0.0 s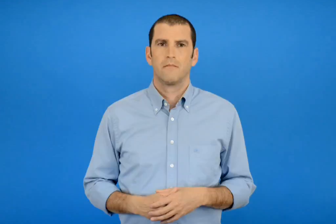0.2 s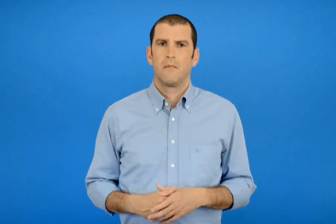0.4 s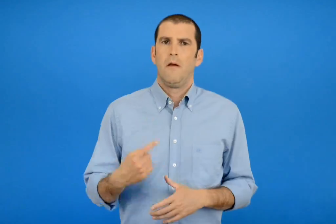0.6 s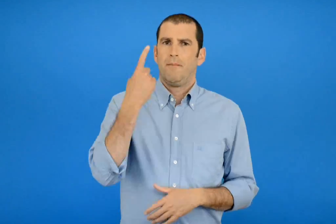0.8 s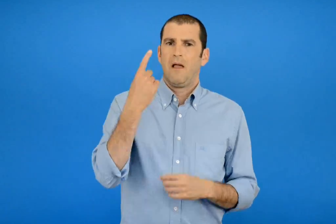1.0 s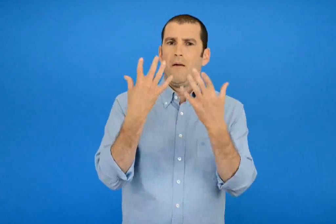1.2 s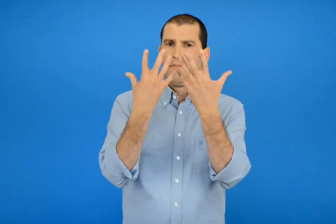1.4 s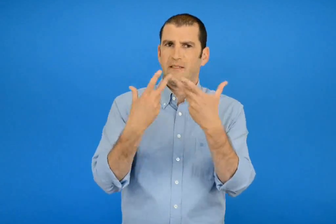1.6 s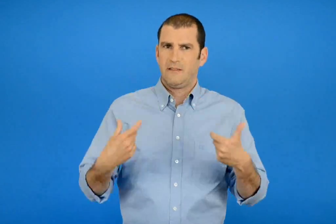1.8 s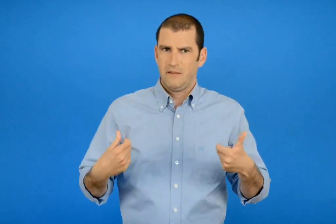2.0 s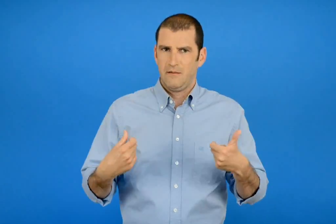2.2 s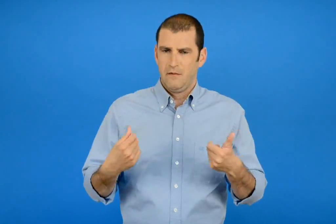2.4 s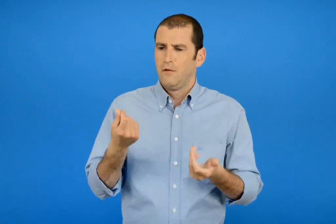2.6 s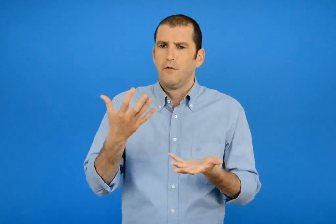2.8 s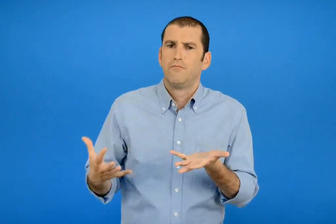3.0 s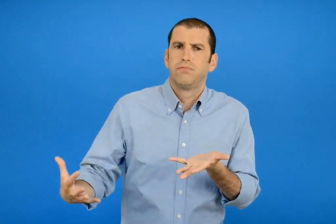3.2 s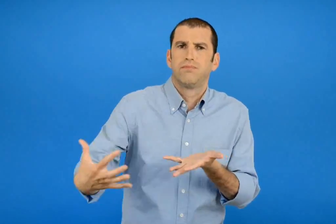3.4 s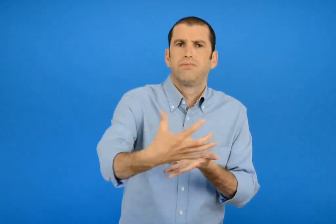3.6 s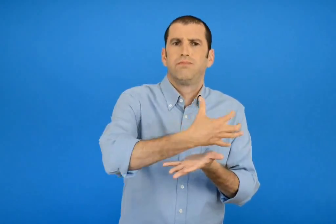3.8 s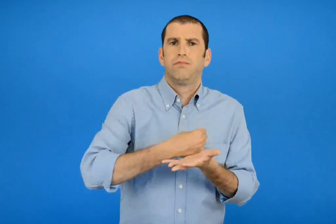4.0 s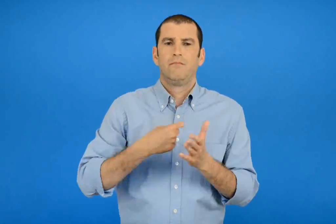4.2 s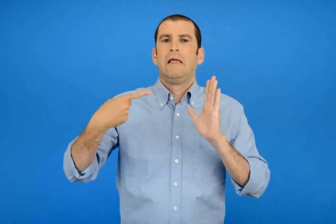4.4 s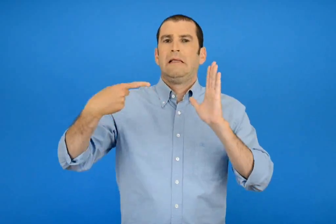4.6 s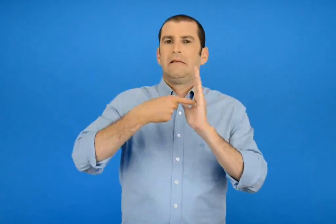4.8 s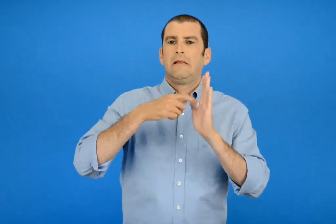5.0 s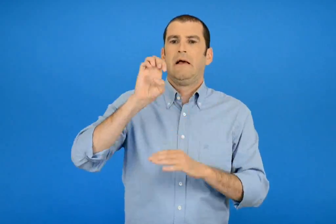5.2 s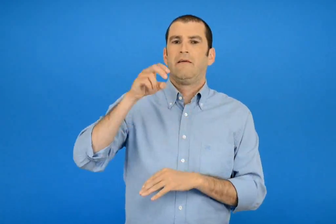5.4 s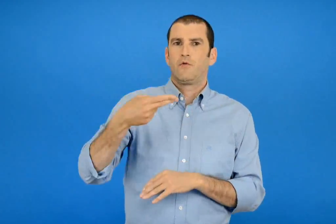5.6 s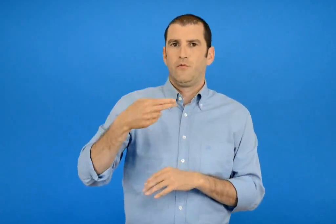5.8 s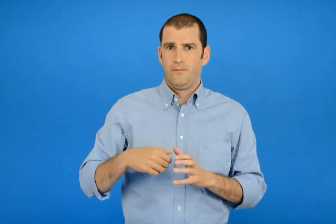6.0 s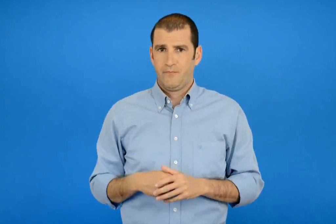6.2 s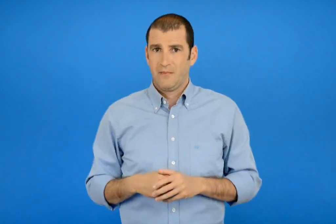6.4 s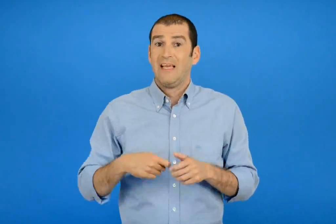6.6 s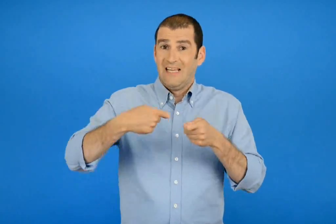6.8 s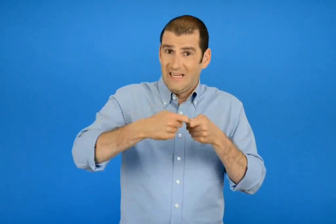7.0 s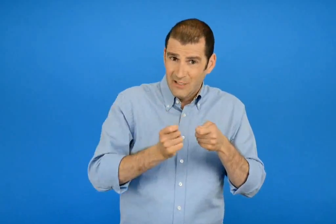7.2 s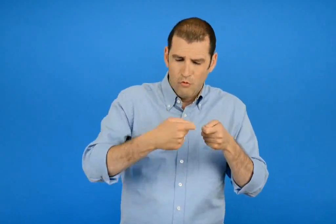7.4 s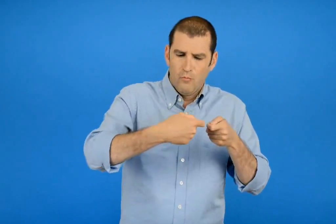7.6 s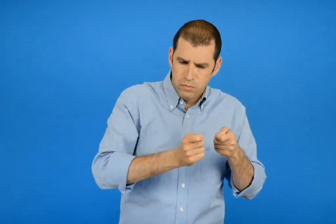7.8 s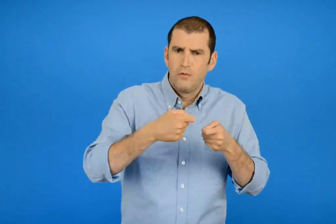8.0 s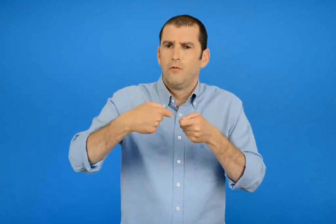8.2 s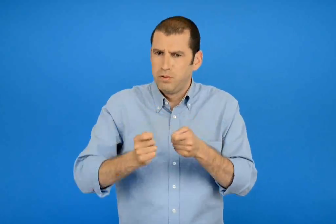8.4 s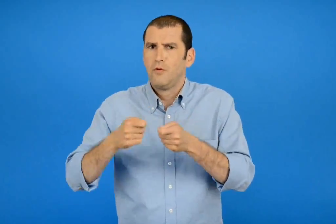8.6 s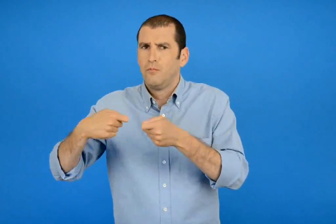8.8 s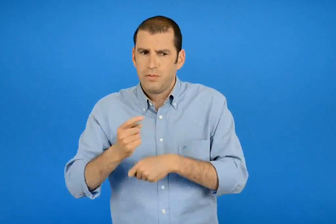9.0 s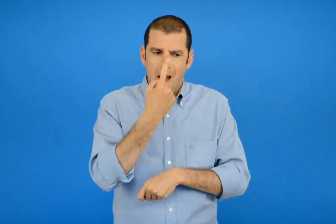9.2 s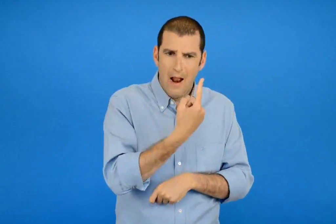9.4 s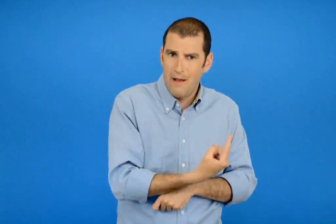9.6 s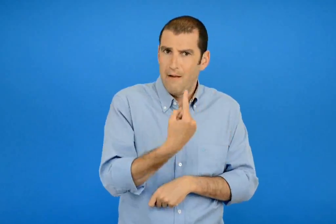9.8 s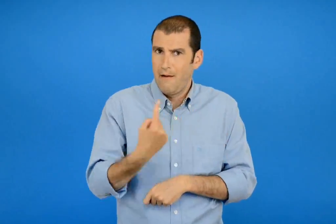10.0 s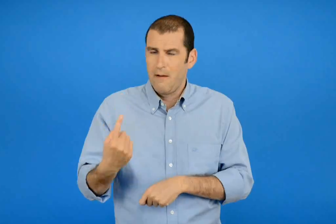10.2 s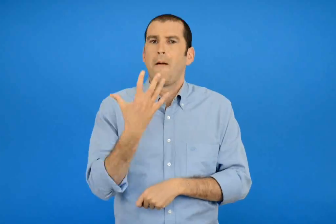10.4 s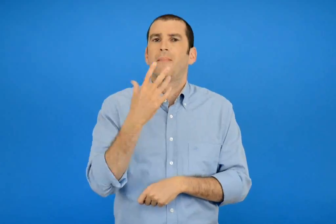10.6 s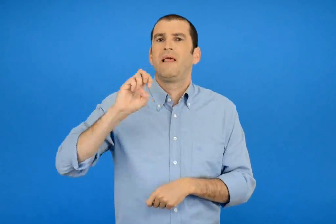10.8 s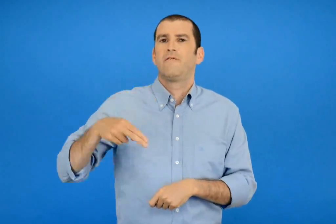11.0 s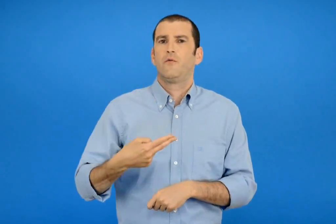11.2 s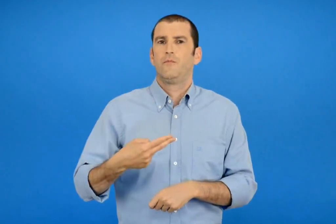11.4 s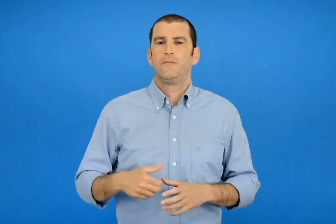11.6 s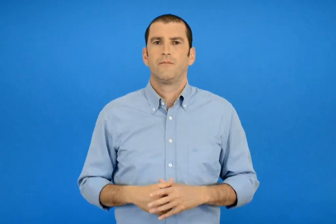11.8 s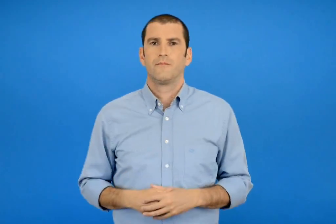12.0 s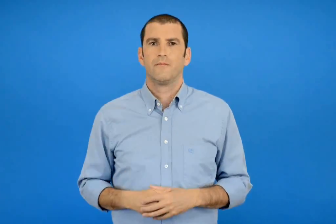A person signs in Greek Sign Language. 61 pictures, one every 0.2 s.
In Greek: τα έσοδα από μια παράσταση ήταν 1000 € κάθε εισιτήριο κόστιζε 5 €
